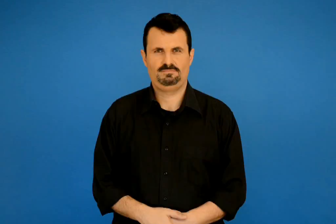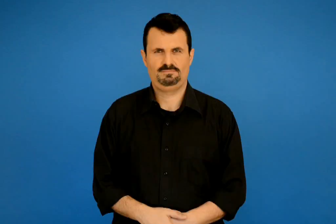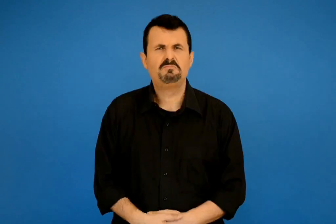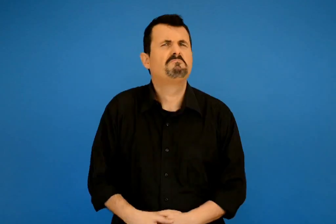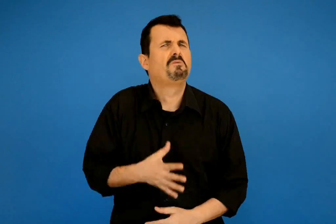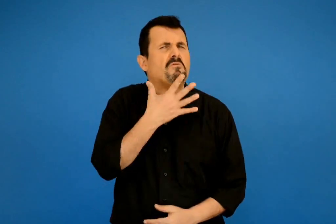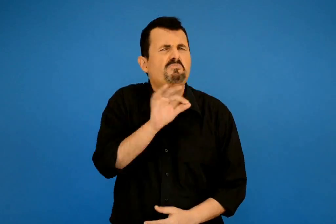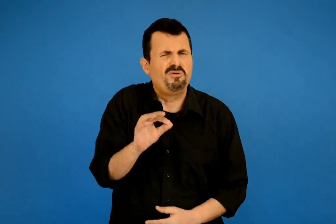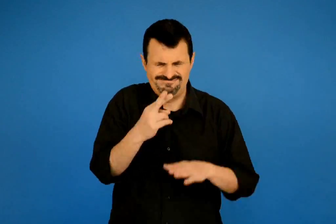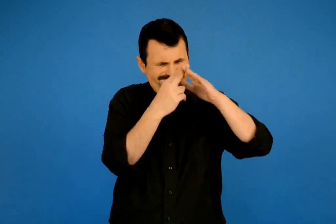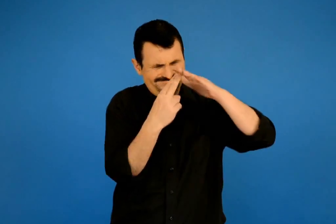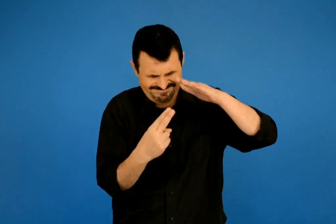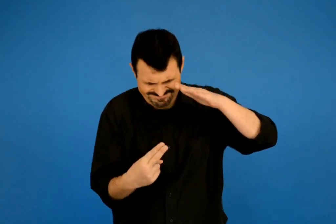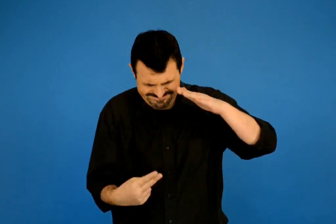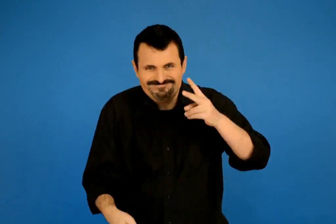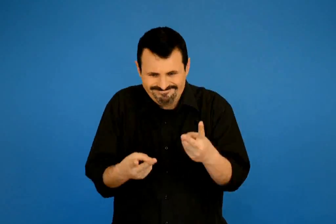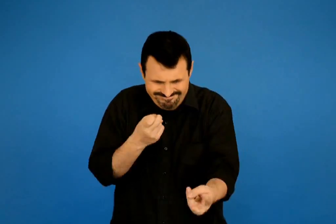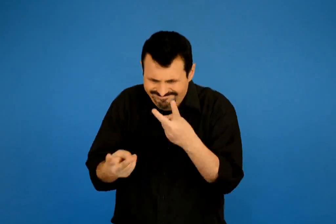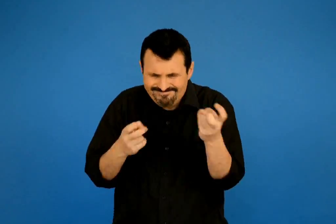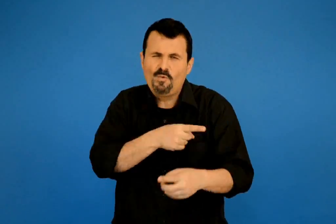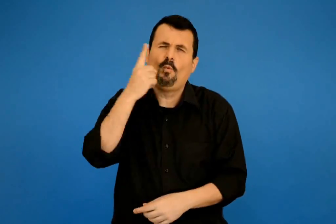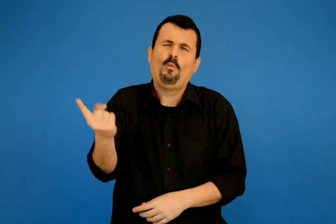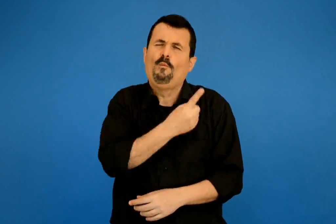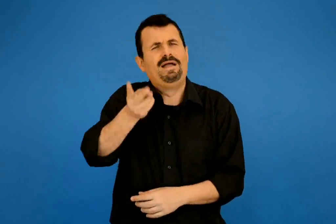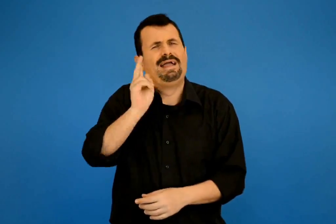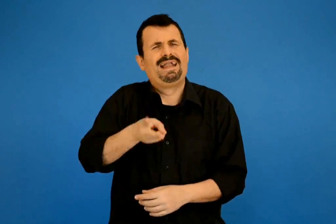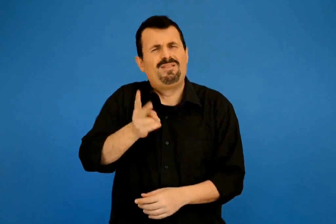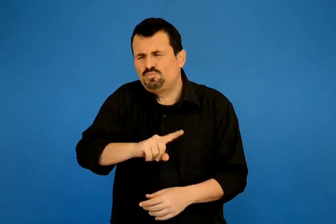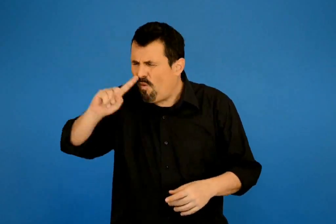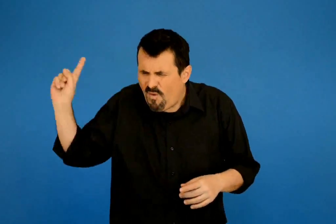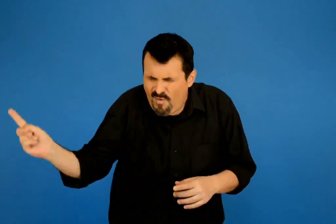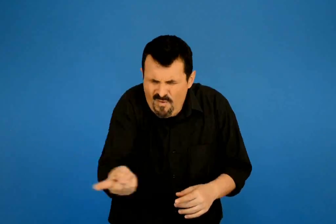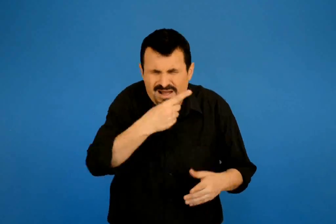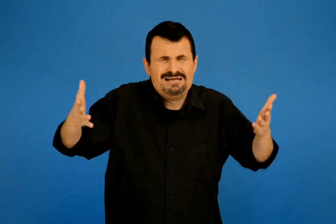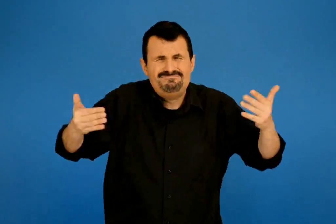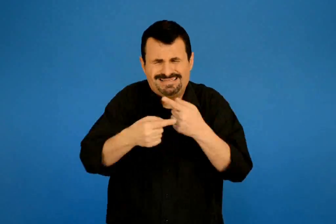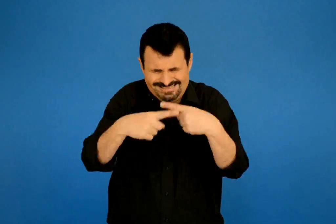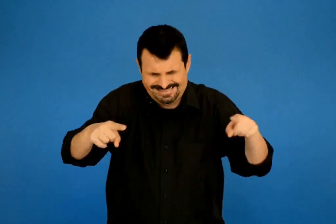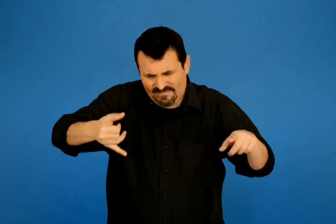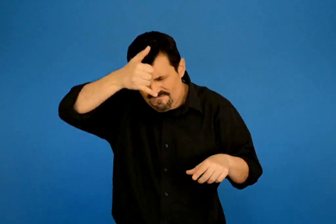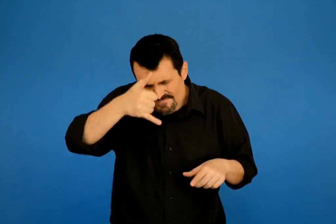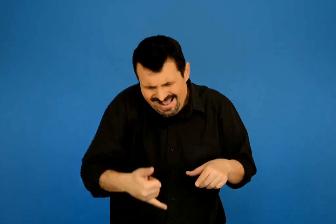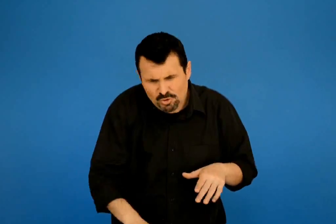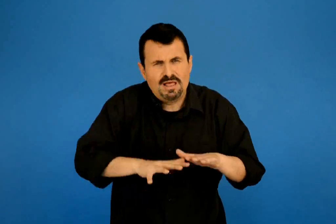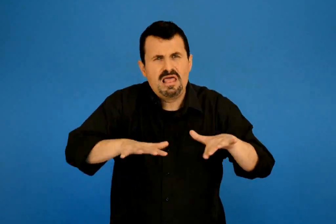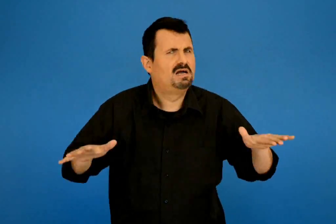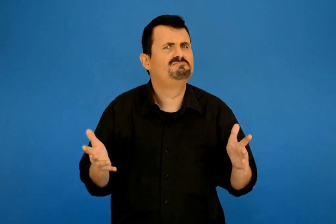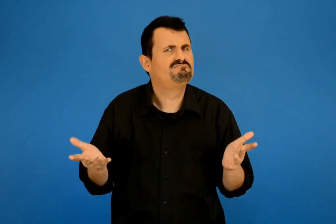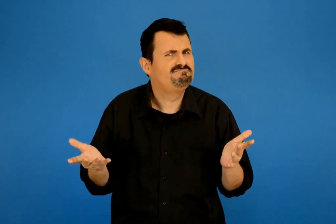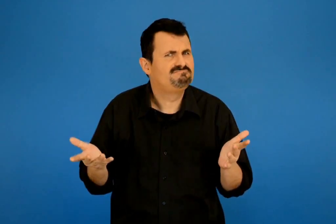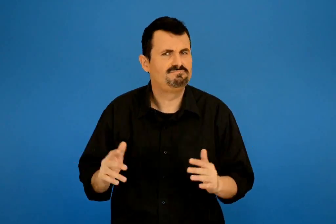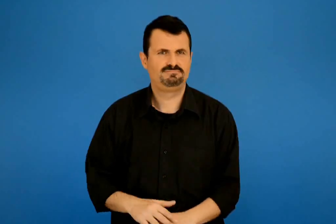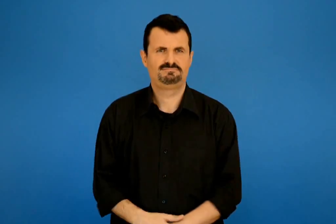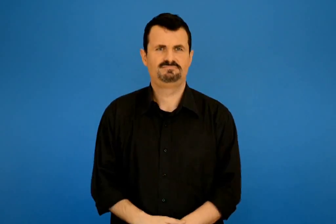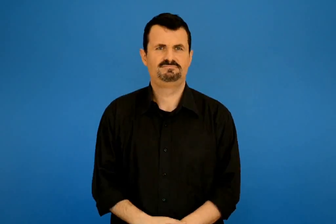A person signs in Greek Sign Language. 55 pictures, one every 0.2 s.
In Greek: γιατί οι συλλέκτες αποτελούν κίνδυνο για τα πλάσματα του βυθού ;
